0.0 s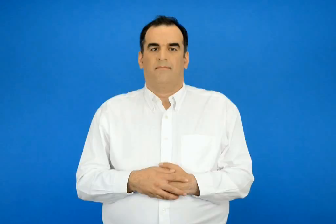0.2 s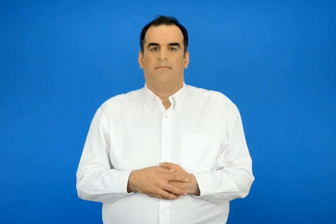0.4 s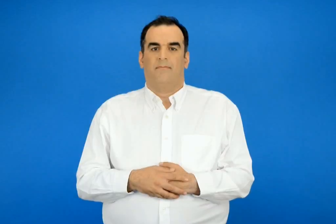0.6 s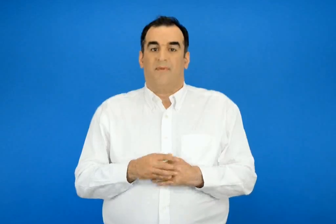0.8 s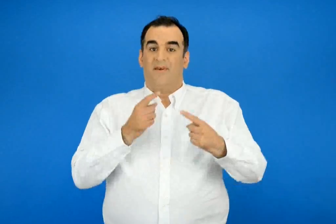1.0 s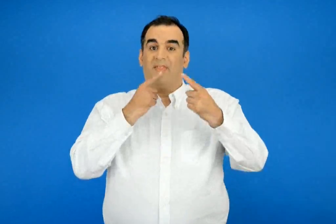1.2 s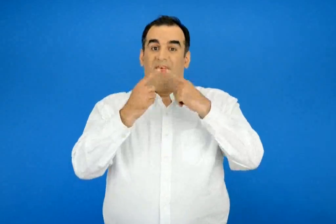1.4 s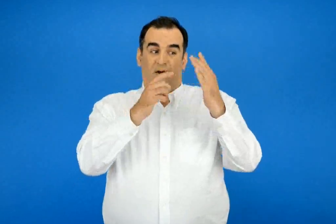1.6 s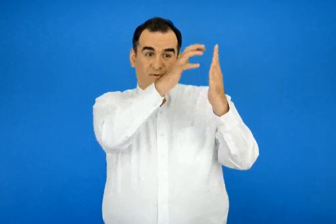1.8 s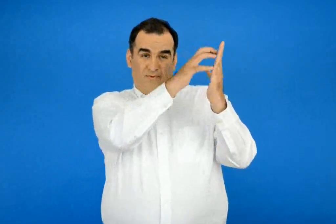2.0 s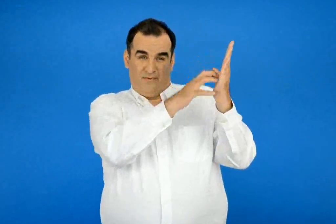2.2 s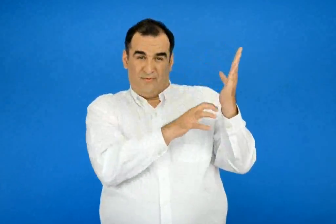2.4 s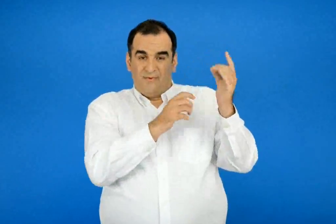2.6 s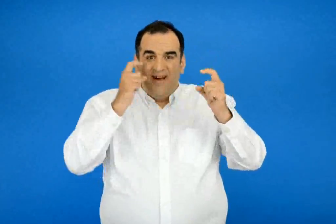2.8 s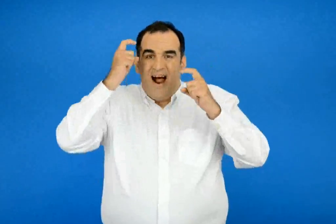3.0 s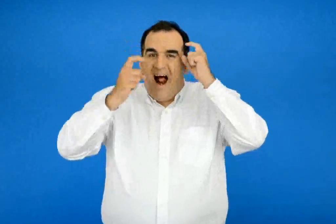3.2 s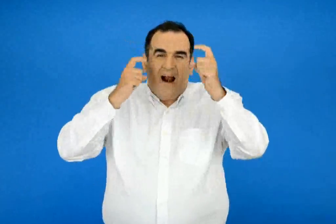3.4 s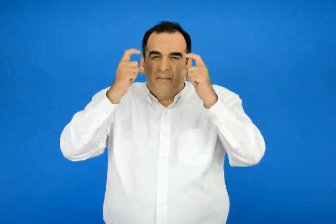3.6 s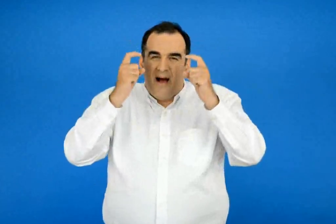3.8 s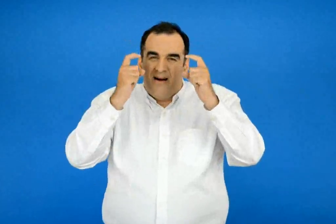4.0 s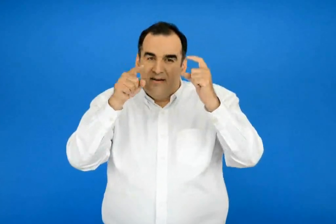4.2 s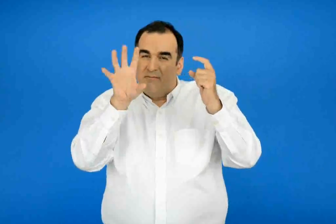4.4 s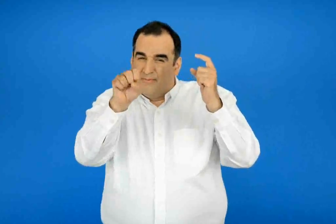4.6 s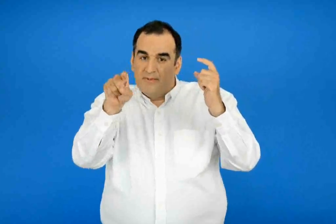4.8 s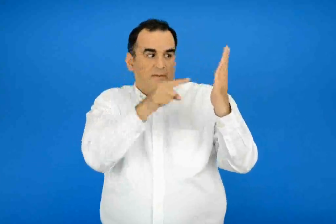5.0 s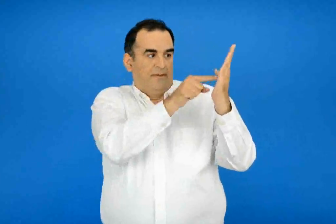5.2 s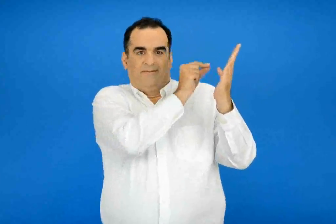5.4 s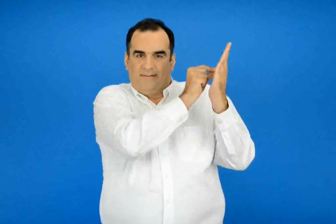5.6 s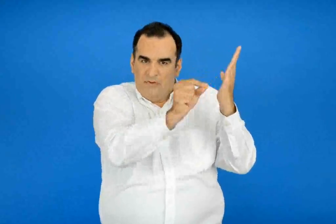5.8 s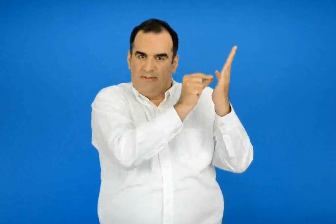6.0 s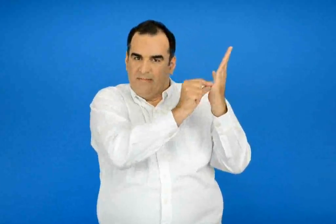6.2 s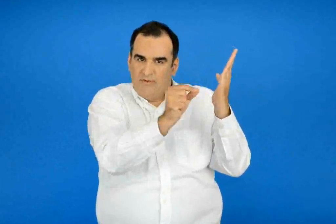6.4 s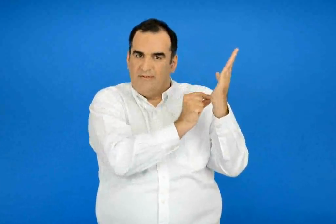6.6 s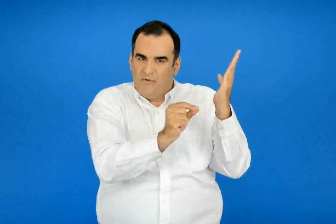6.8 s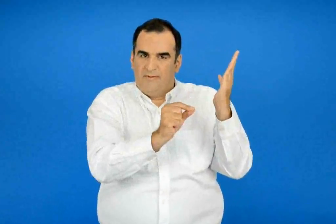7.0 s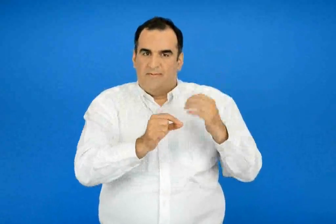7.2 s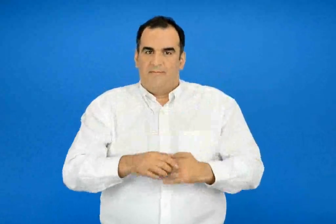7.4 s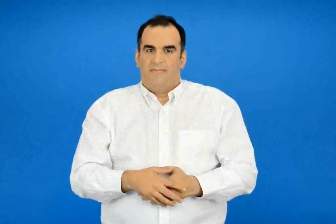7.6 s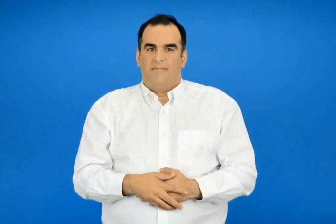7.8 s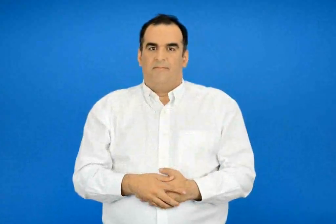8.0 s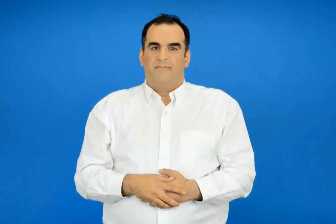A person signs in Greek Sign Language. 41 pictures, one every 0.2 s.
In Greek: υπογράμμισε στον διάλογο αυτά που νομίζεις ότι είναι αινίγματα
